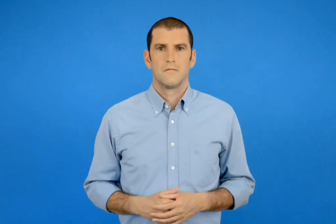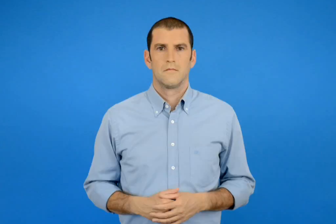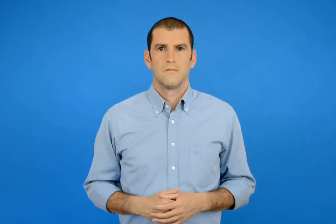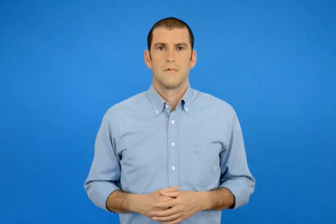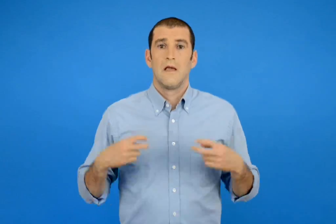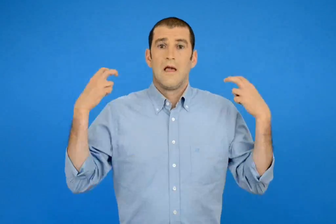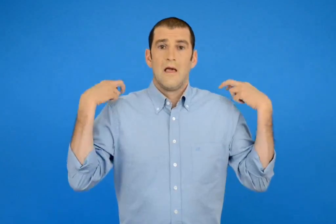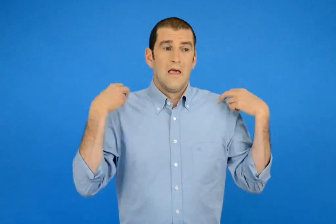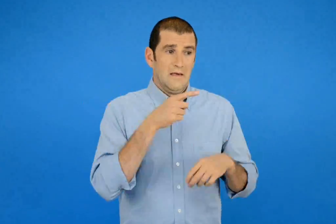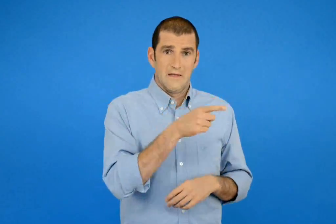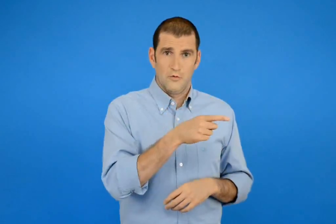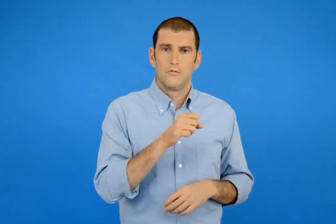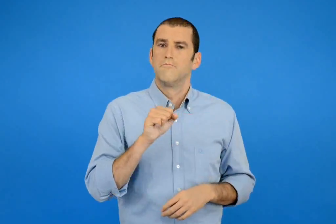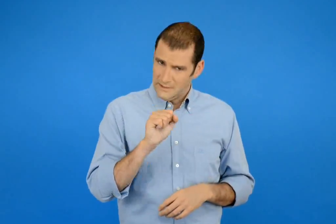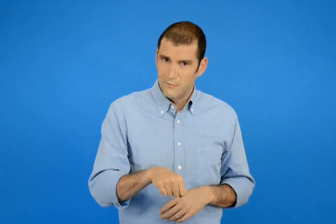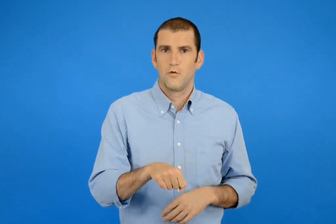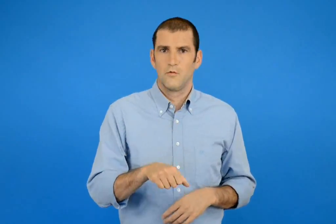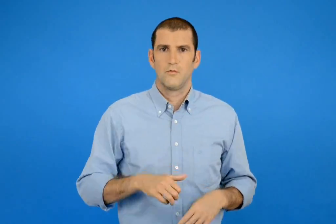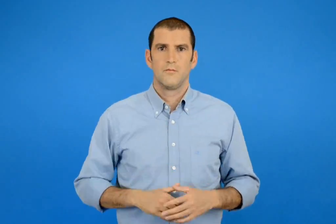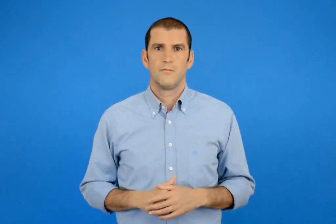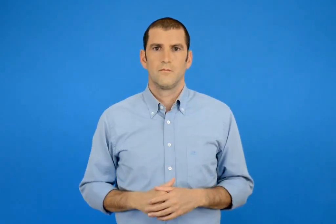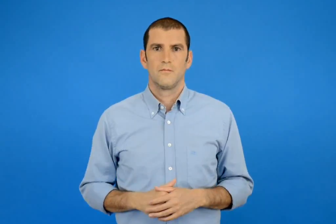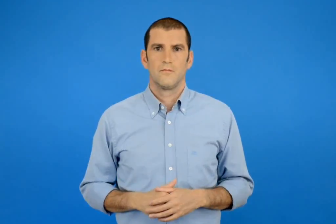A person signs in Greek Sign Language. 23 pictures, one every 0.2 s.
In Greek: συμφωνώ με - το χρηστό
